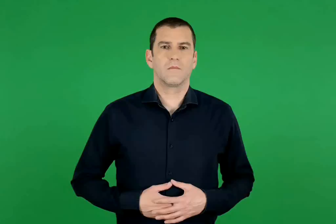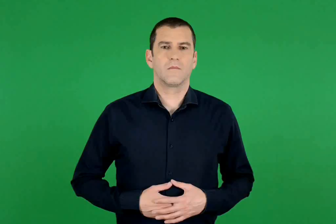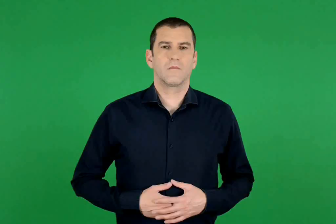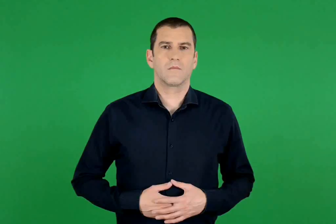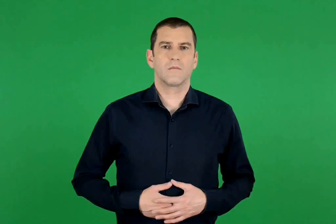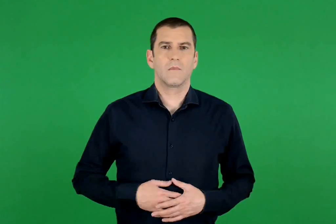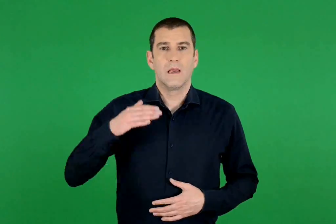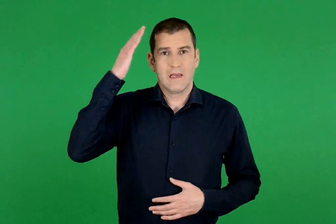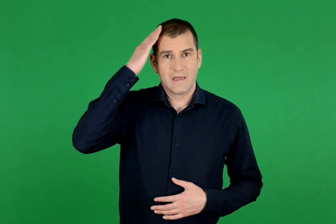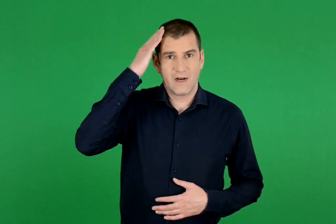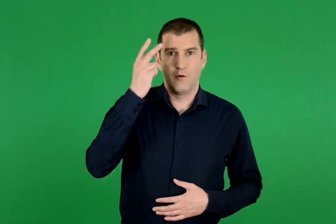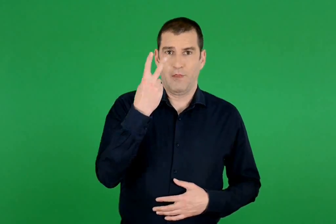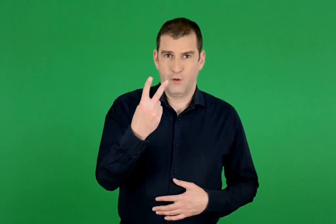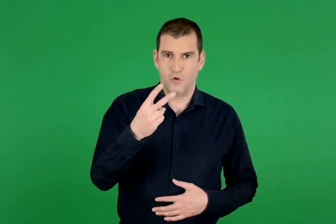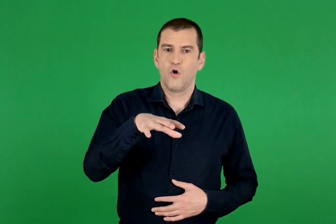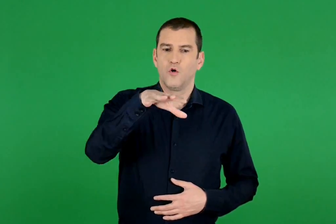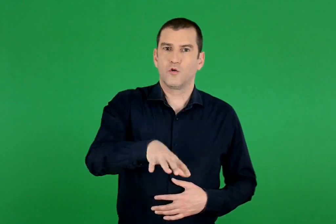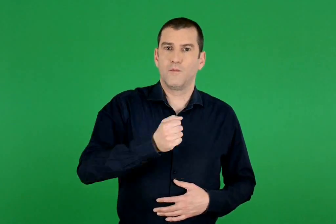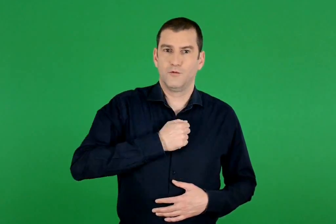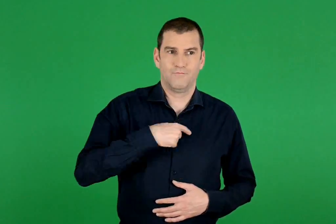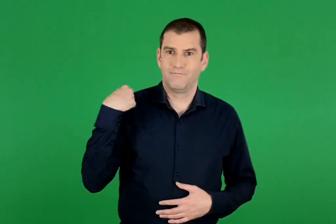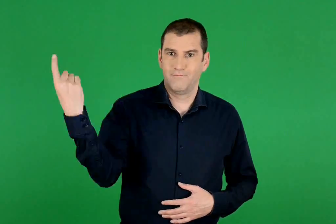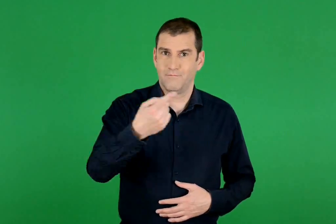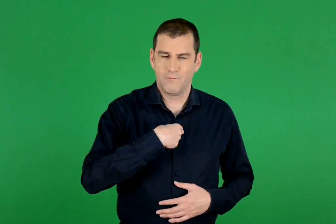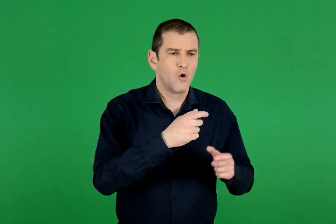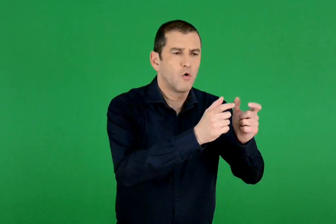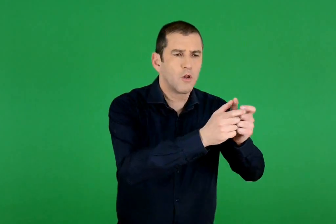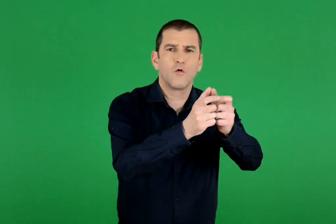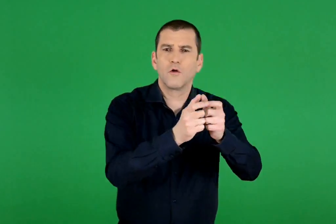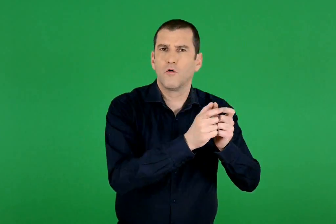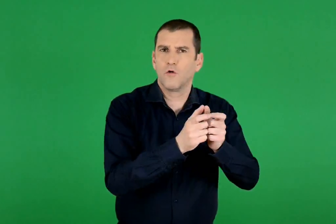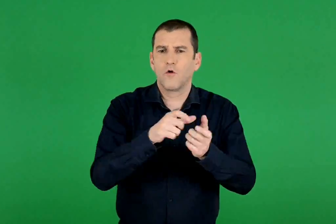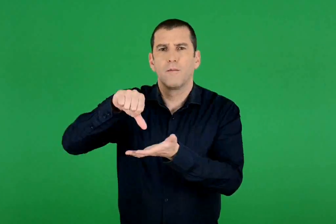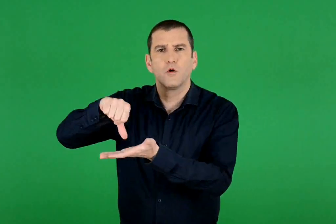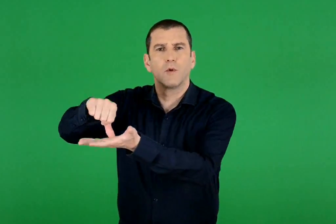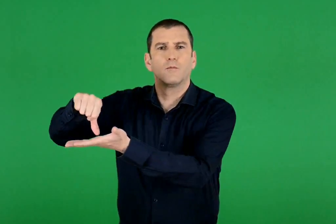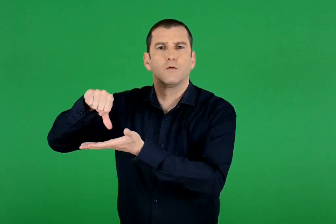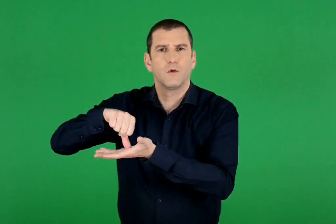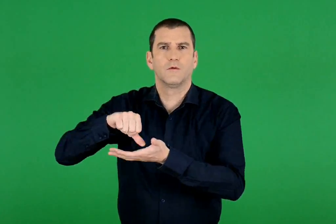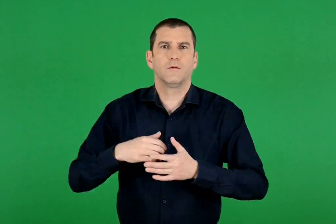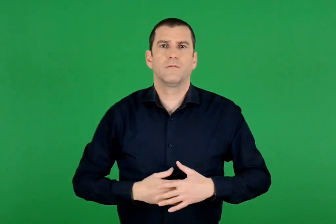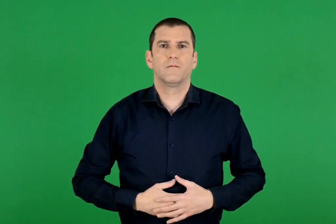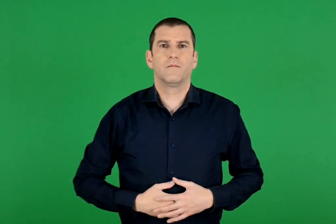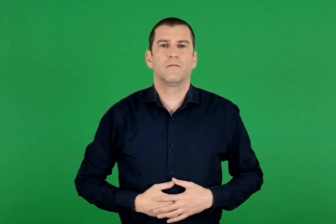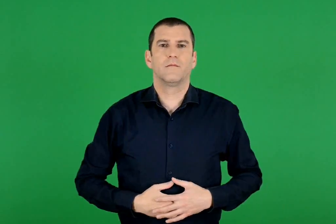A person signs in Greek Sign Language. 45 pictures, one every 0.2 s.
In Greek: κεφάλαιο 2. χωριά και πόλεις του τόπου μας
